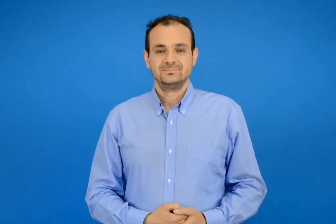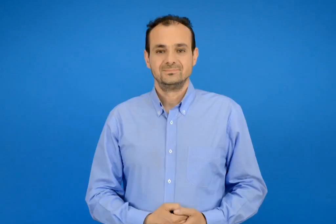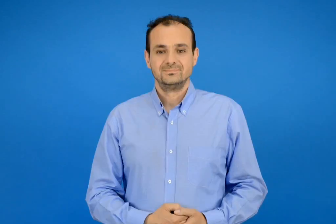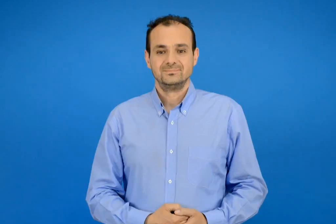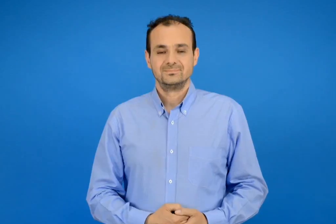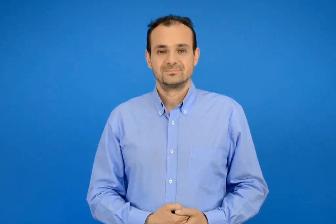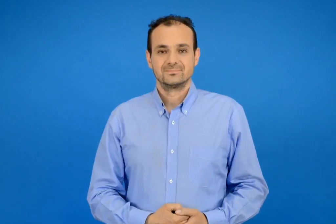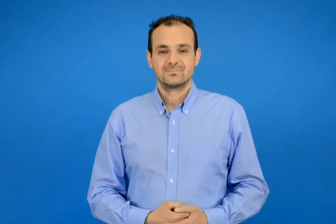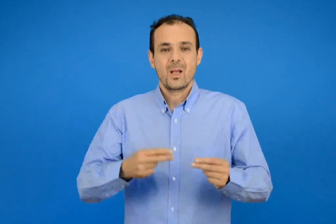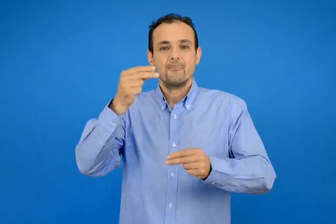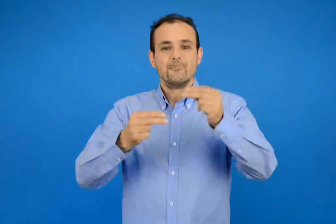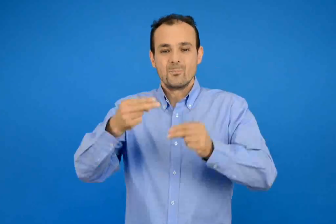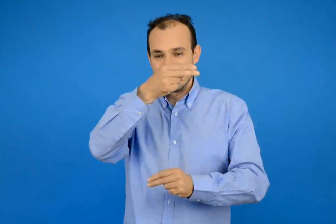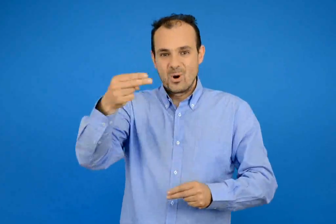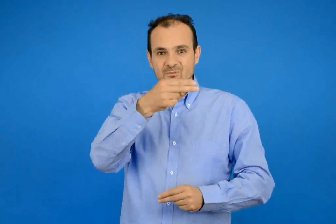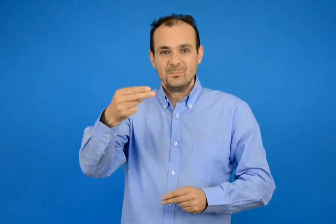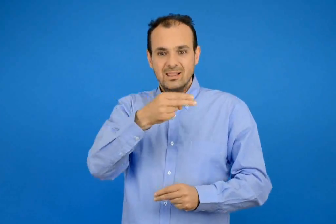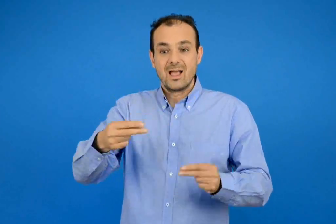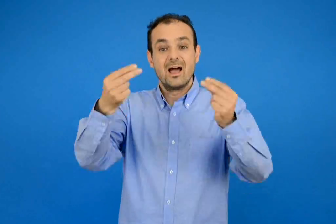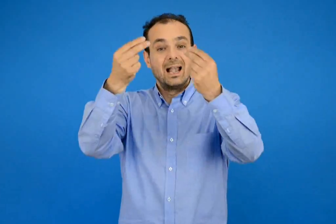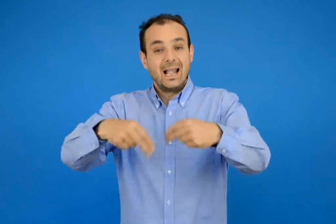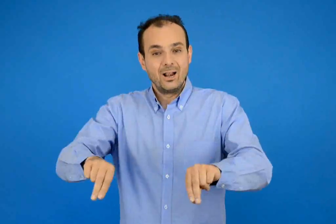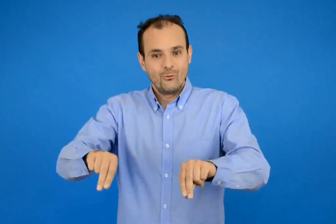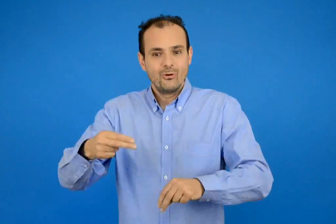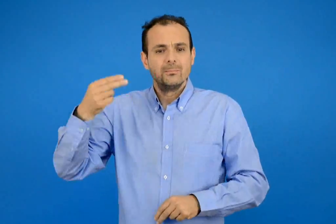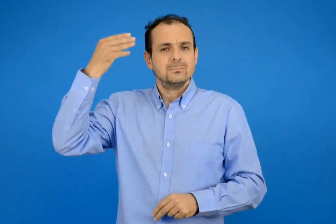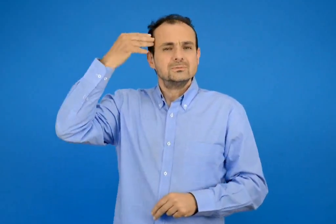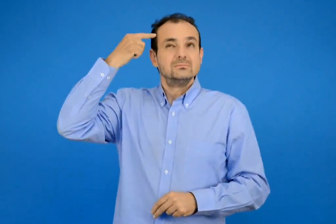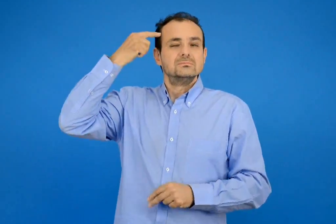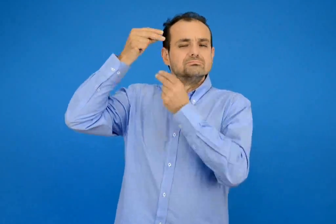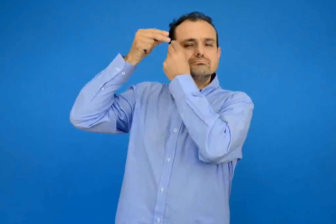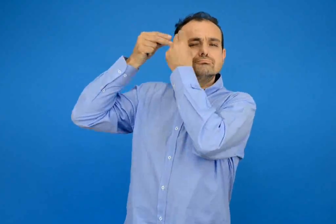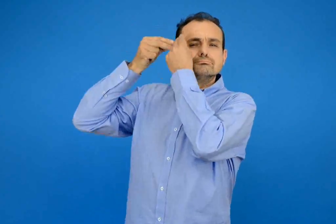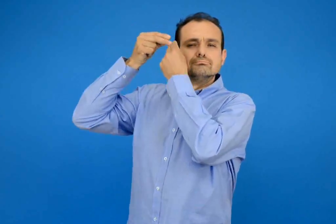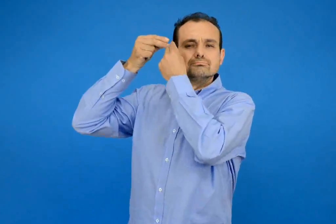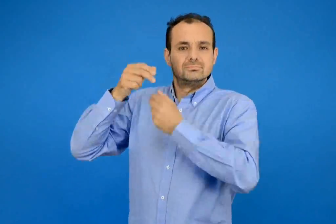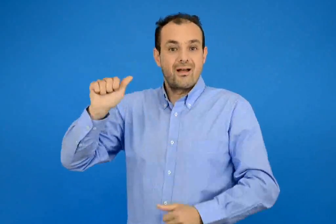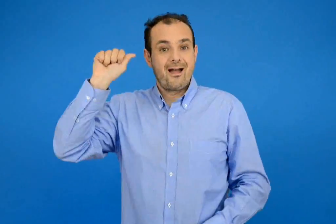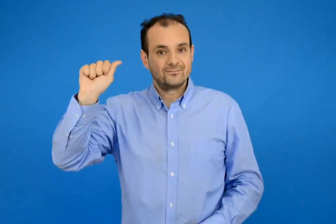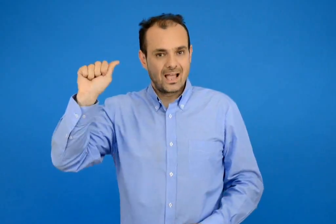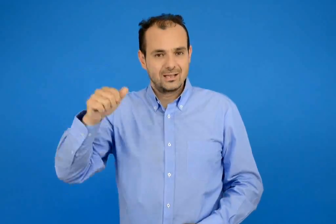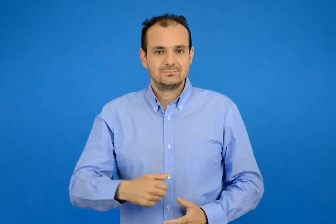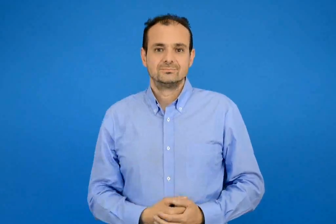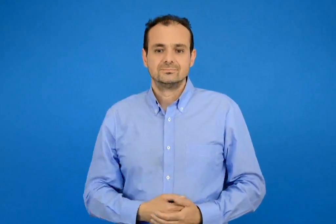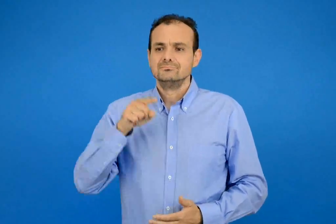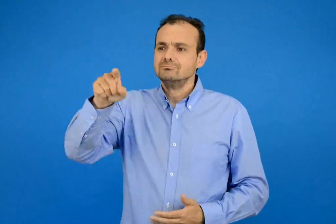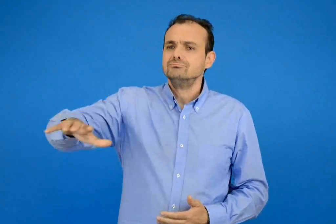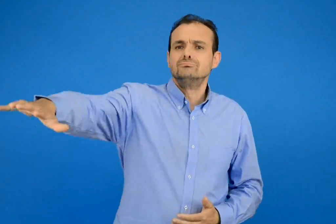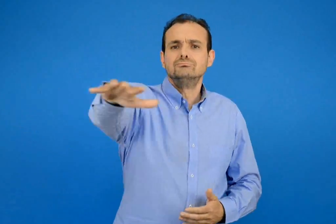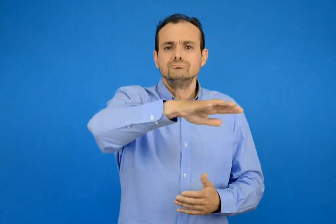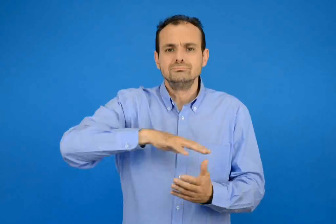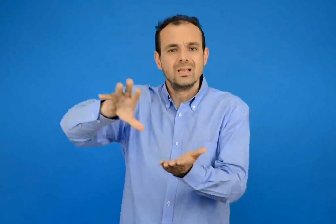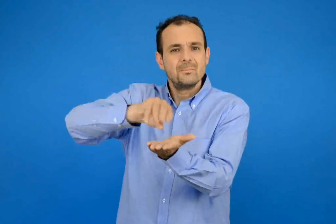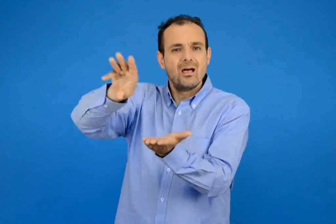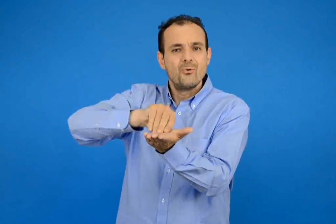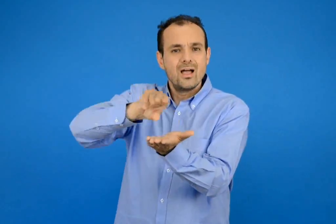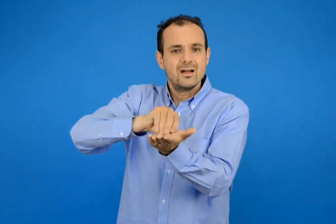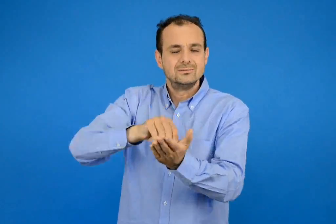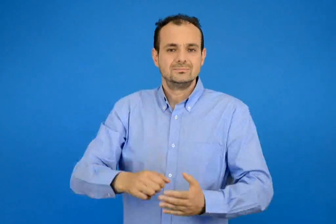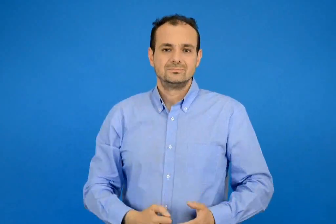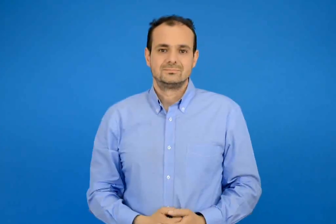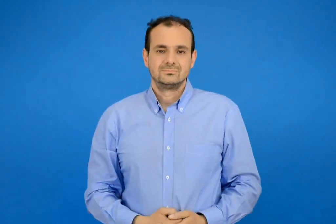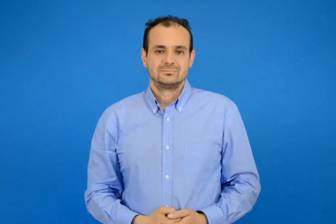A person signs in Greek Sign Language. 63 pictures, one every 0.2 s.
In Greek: λύνω προβλήματα στρατηγικές νοερών υπολογισμών α στην υπεραγορά
